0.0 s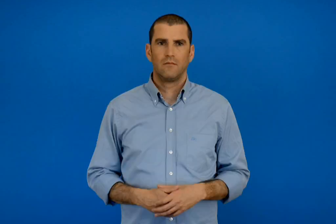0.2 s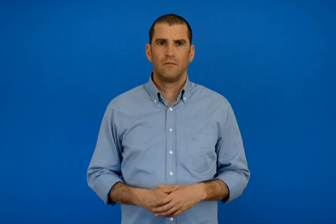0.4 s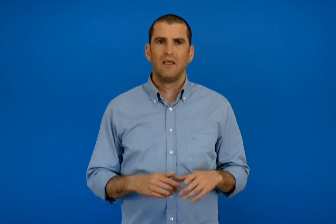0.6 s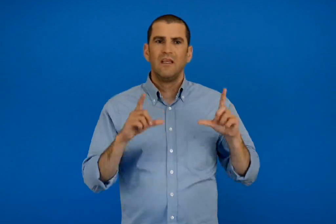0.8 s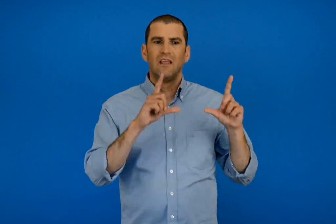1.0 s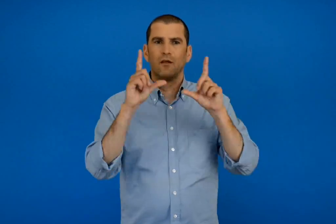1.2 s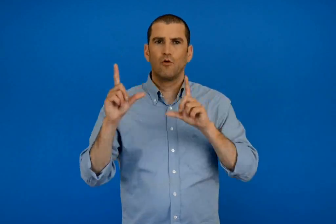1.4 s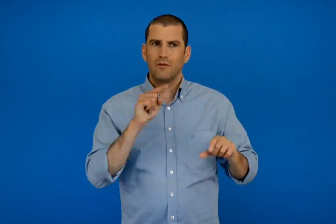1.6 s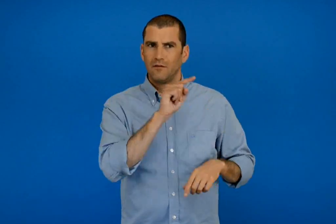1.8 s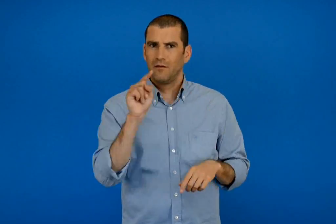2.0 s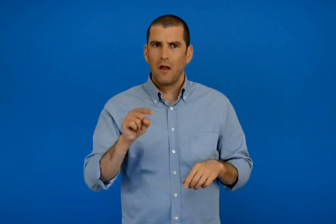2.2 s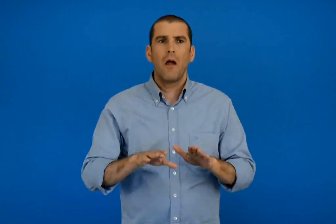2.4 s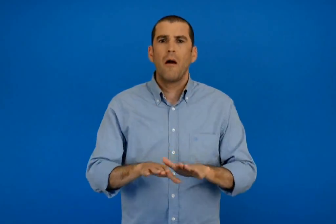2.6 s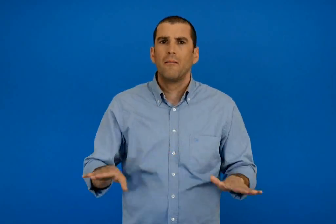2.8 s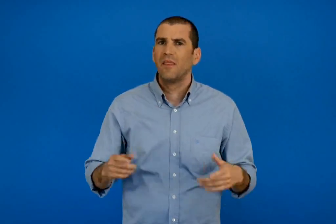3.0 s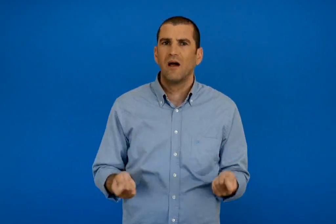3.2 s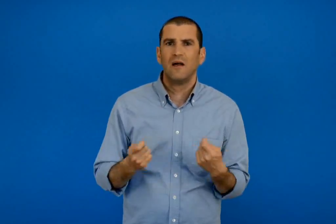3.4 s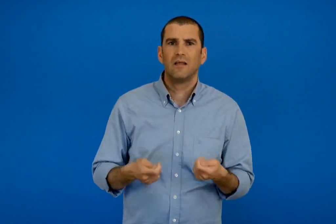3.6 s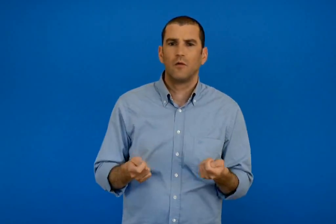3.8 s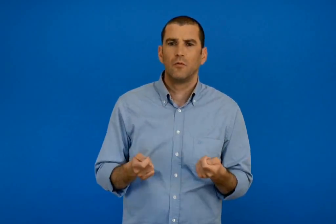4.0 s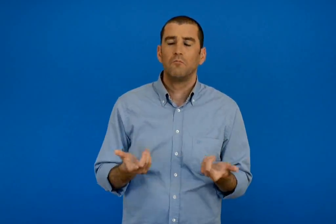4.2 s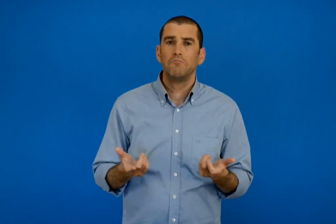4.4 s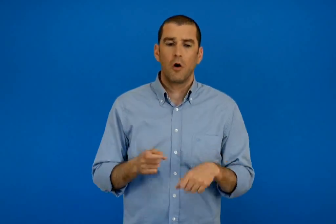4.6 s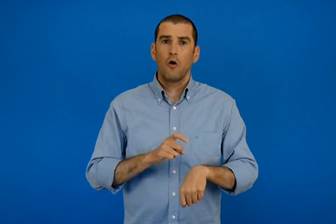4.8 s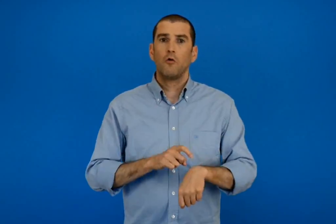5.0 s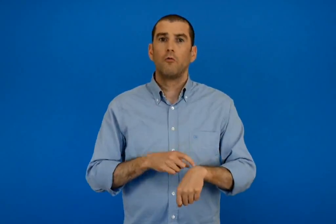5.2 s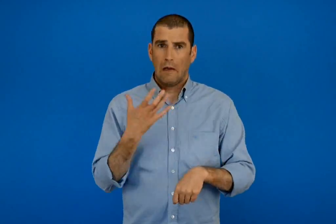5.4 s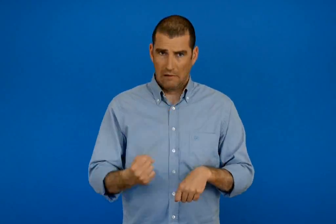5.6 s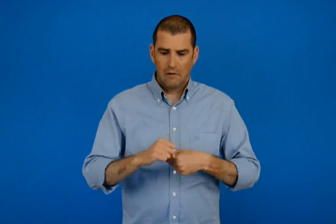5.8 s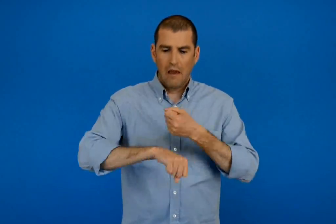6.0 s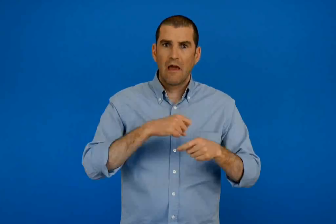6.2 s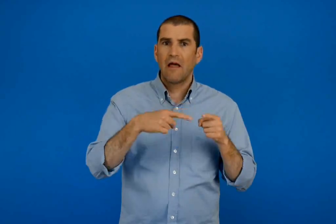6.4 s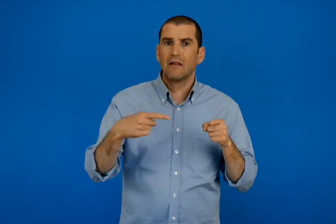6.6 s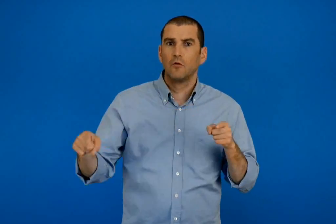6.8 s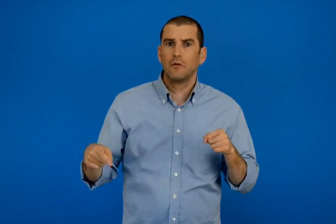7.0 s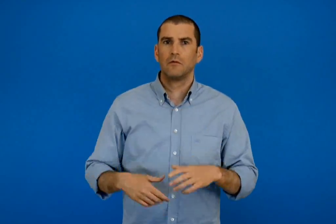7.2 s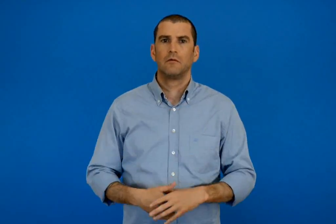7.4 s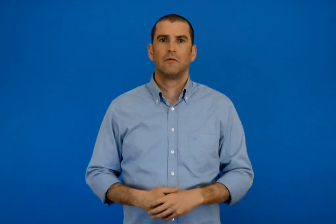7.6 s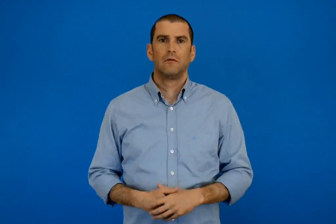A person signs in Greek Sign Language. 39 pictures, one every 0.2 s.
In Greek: τι κάνουν τα παιδιά στις εικόνες ; ποτέ βρίσκουν καιρό για τέτοιες ασχολίες ;
